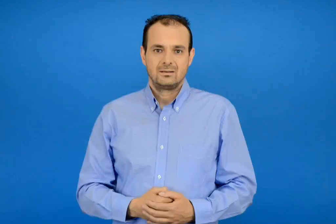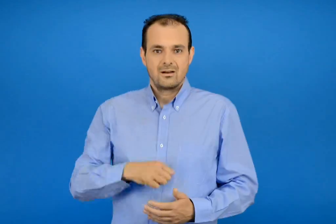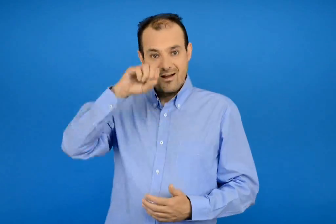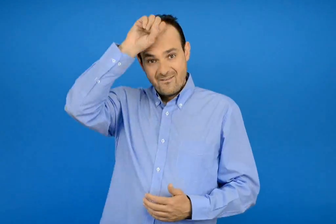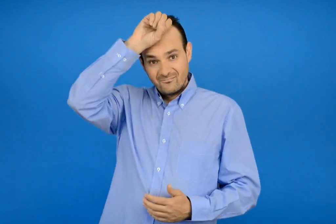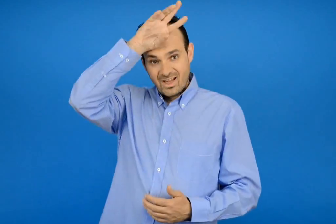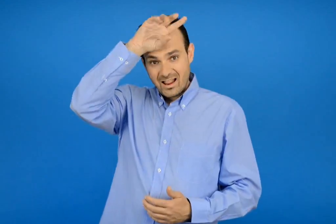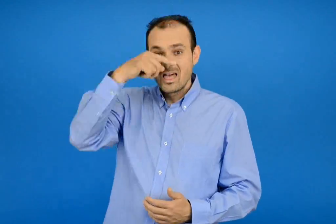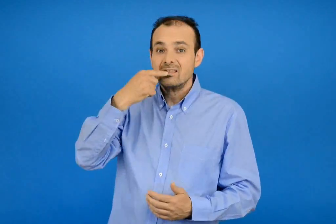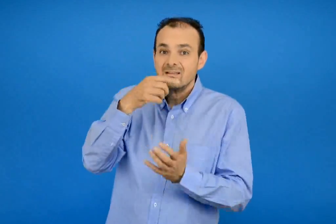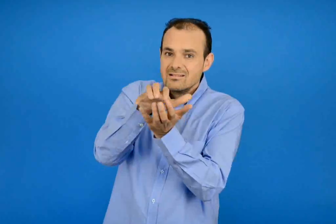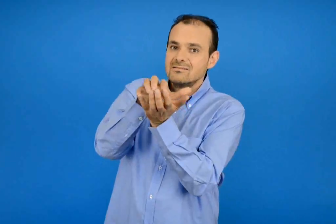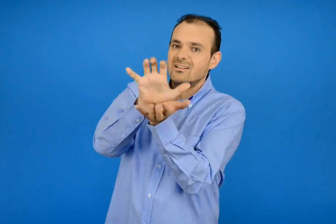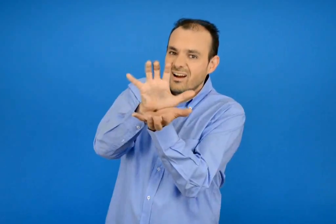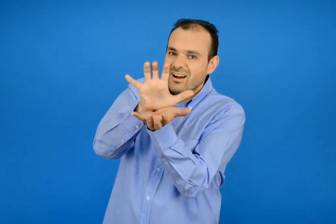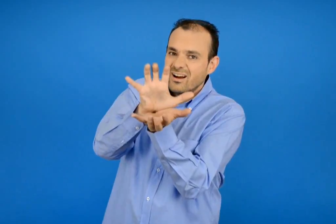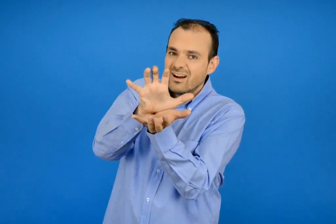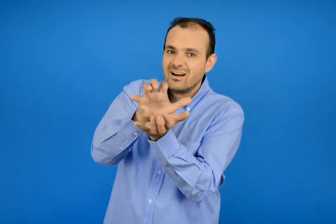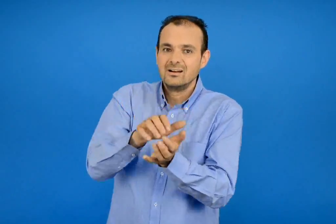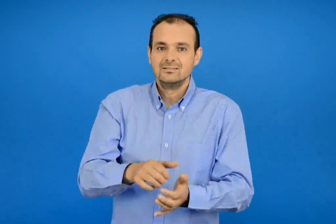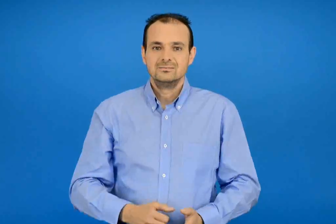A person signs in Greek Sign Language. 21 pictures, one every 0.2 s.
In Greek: το στόμα της φάλαινας
